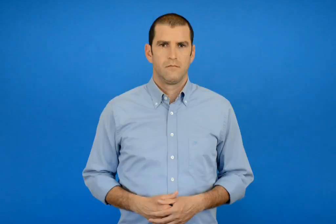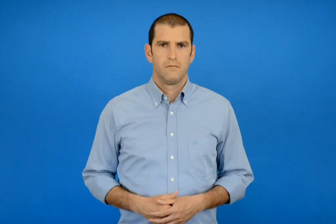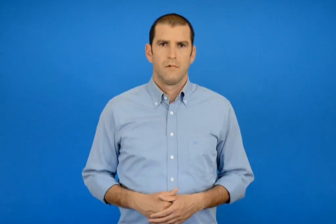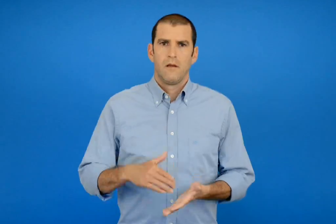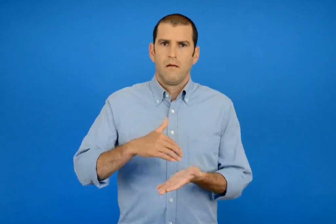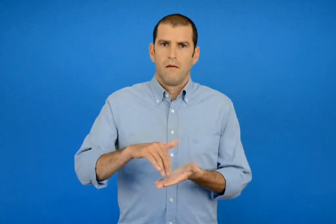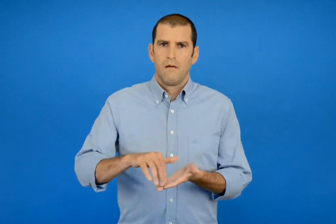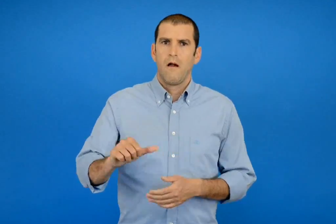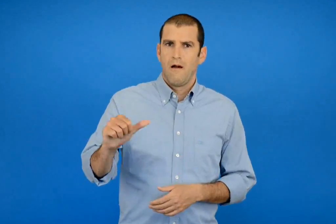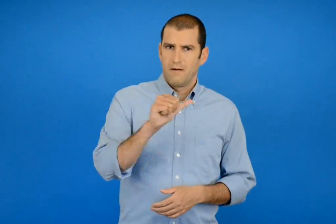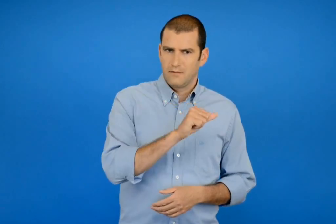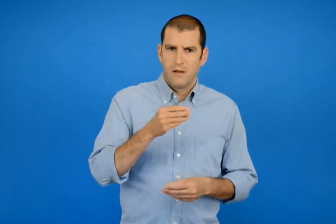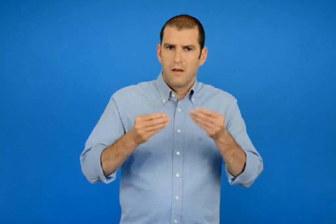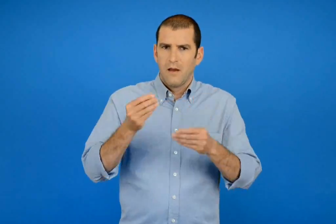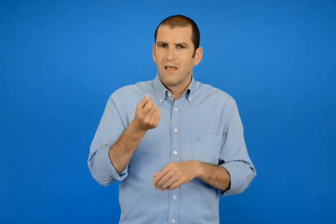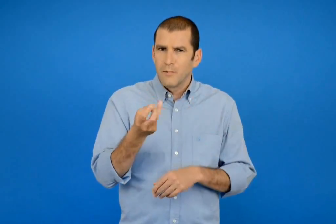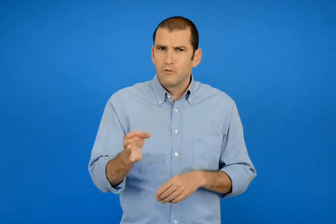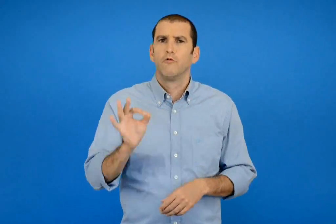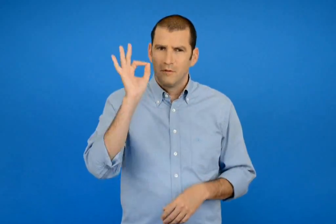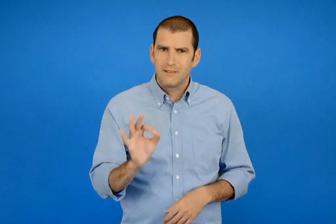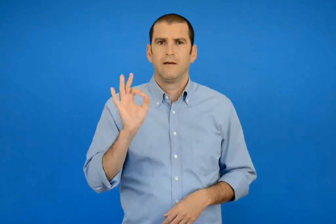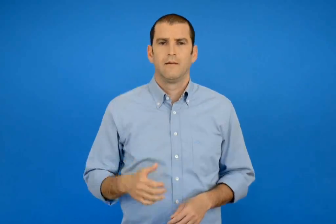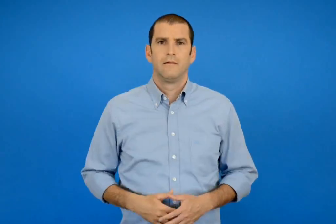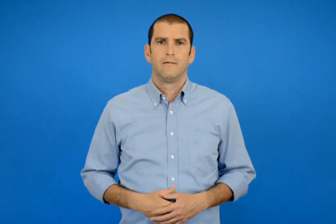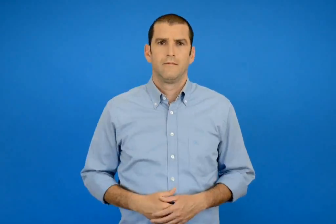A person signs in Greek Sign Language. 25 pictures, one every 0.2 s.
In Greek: υπολογίζω τα ρέστα με ακρίβεια
